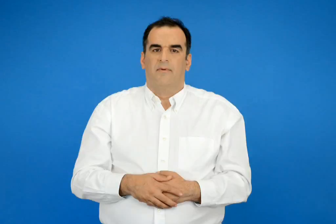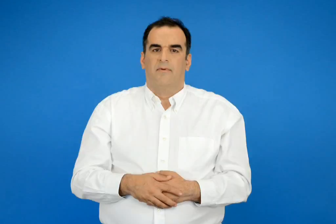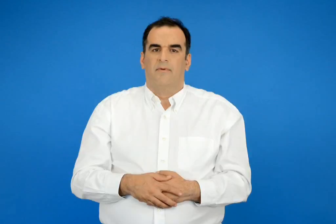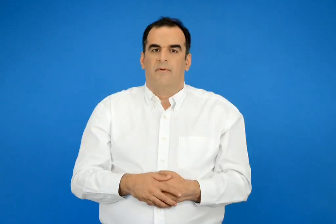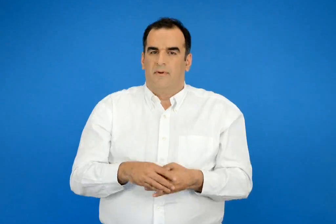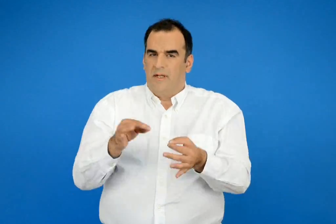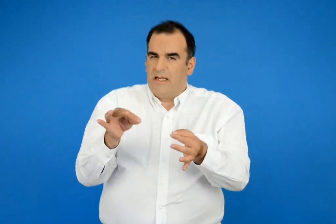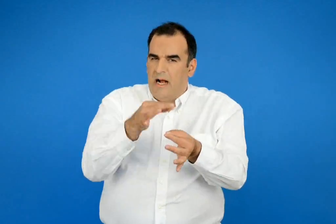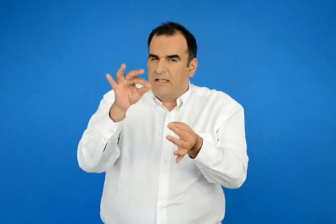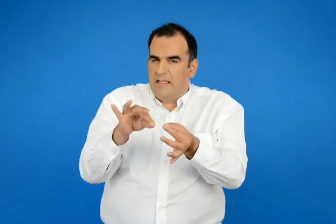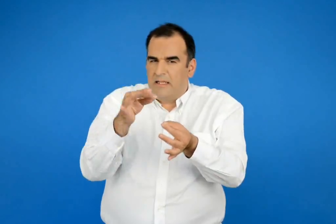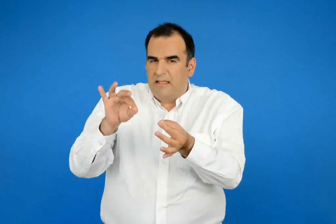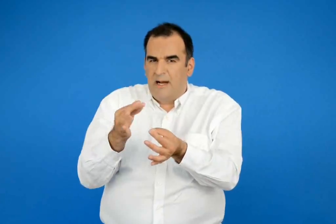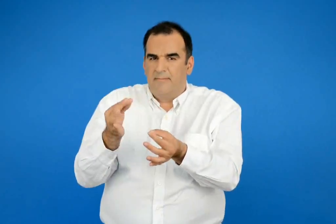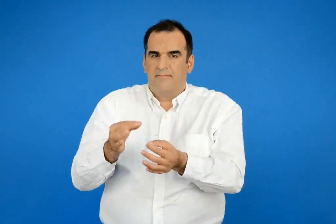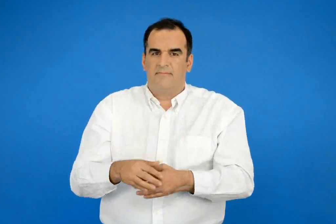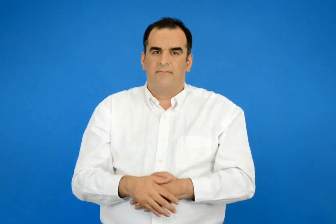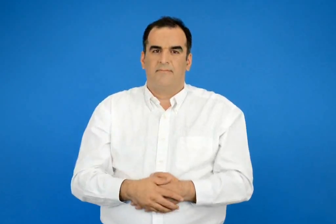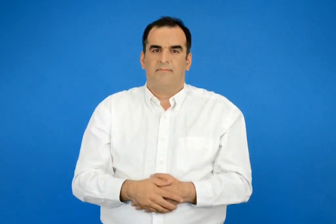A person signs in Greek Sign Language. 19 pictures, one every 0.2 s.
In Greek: κεντητά
